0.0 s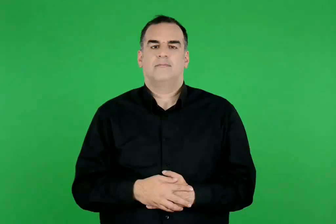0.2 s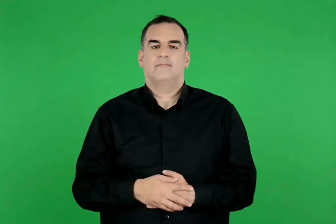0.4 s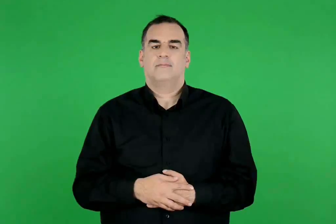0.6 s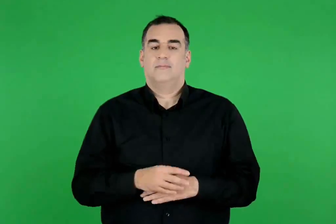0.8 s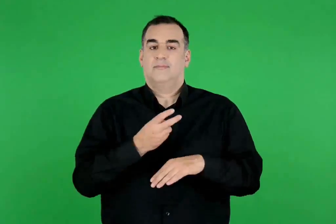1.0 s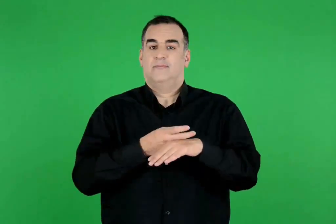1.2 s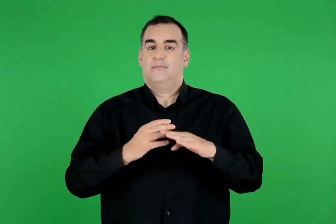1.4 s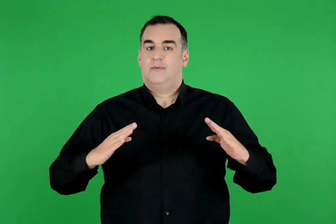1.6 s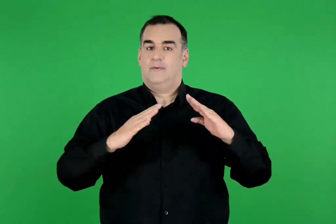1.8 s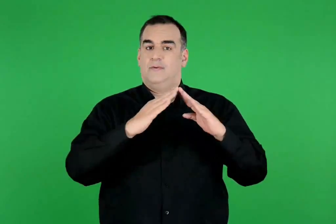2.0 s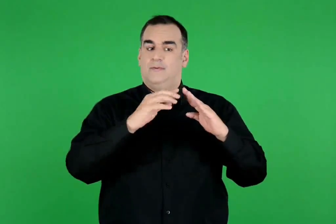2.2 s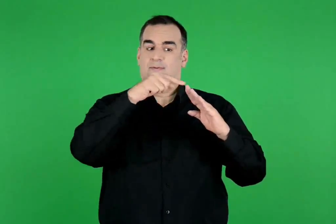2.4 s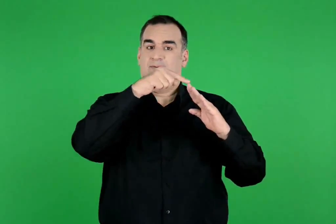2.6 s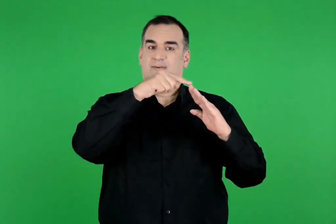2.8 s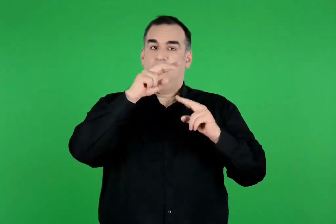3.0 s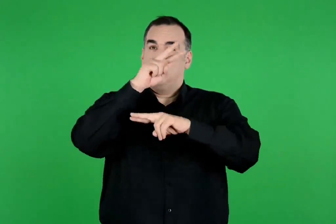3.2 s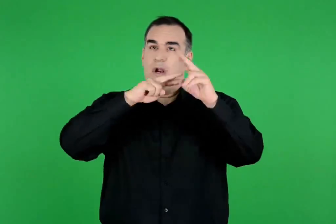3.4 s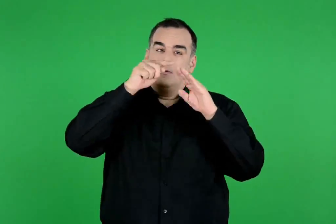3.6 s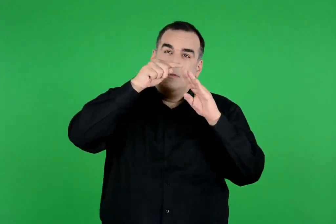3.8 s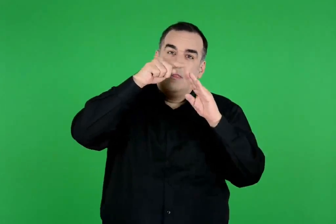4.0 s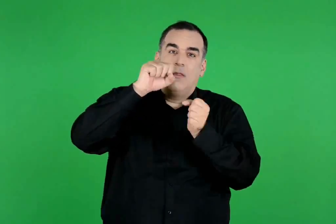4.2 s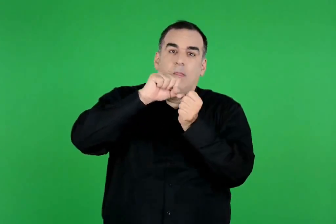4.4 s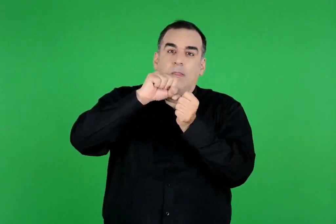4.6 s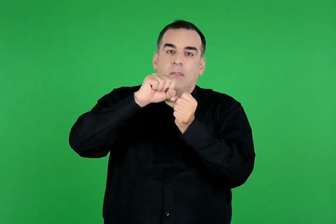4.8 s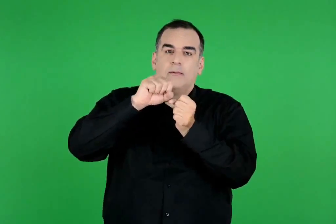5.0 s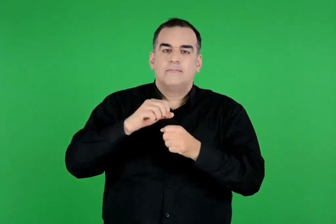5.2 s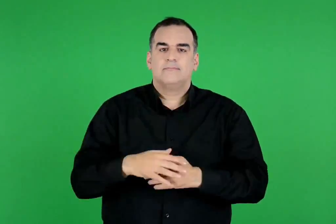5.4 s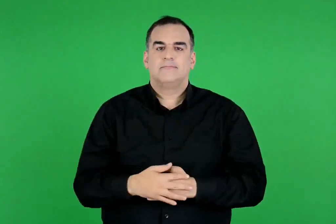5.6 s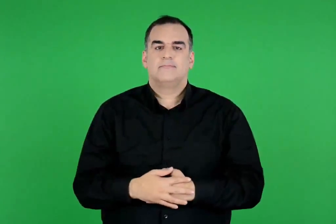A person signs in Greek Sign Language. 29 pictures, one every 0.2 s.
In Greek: η κορυφή του ολύμπου σχεδόν αγγίζει τον ουρανό
